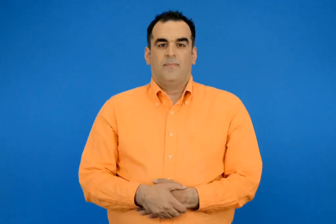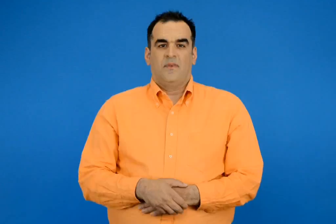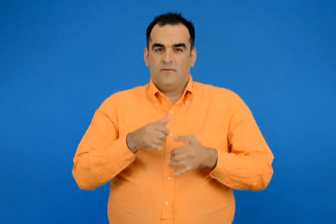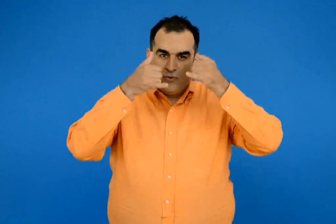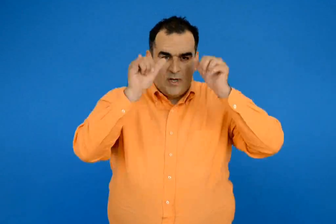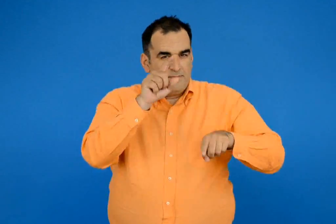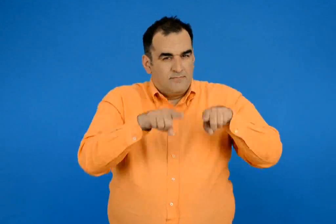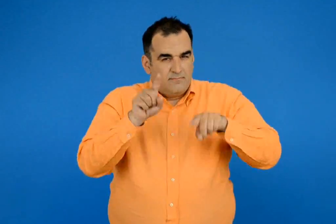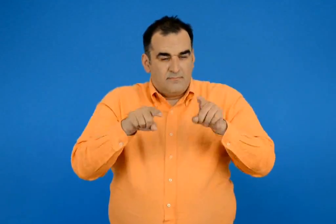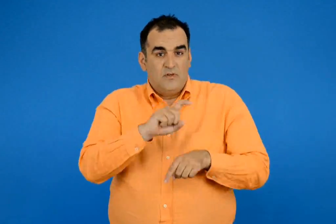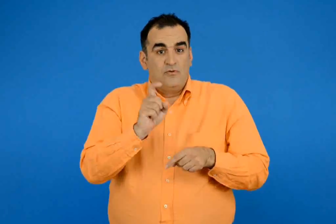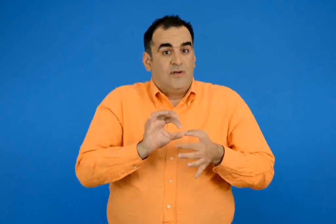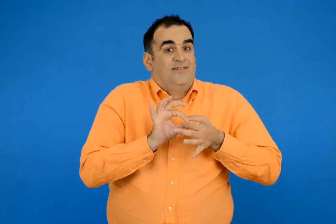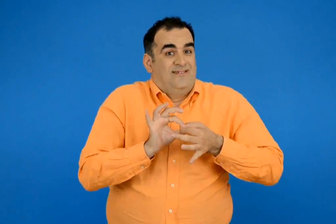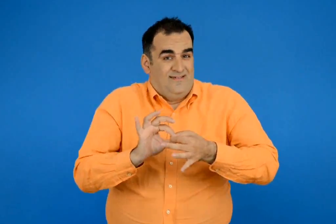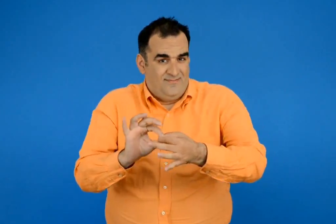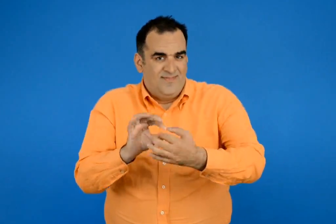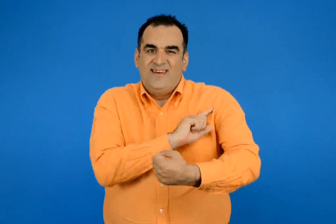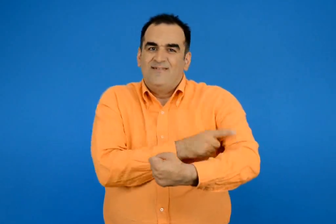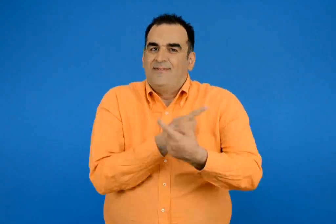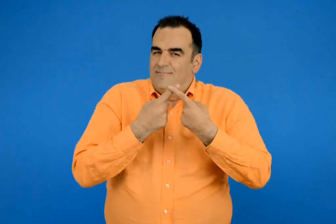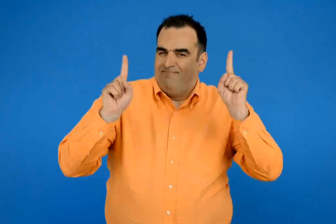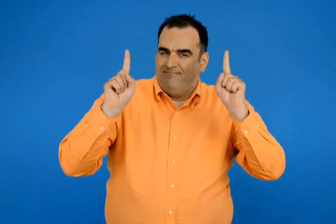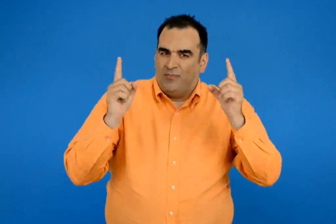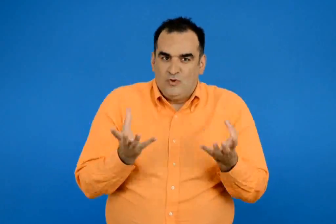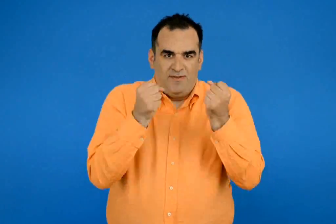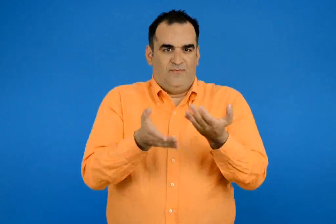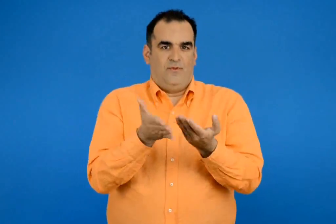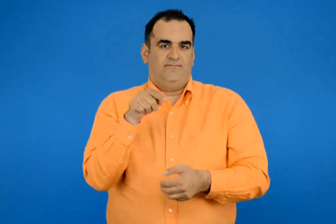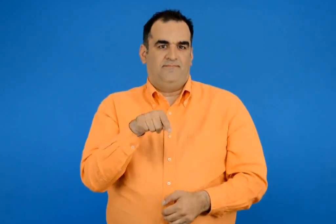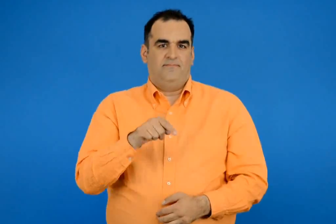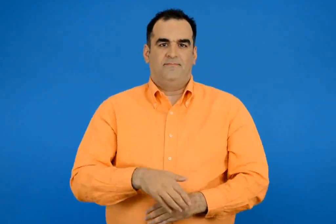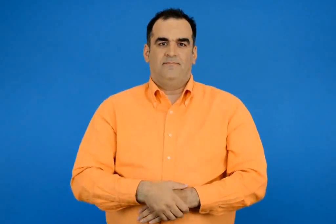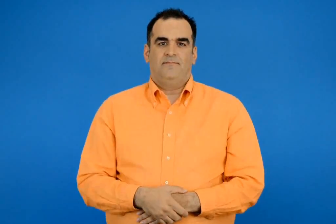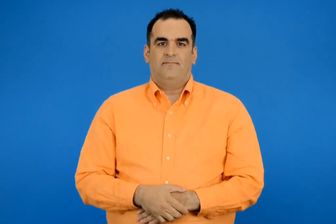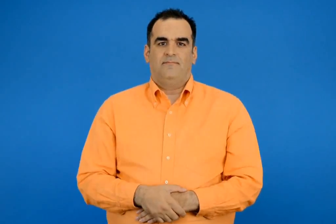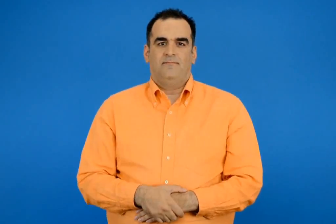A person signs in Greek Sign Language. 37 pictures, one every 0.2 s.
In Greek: μερικά ζώα για να καταφέρουν να ζήσουν έχουν κάποια ιδιαίτερα χαρίσματα
